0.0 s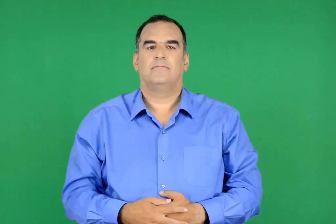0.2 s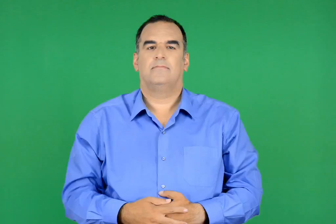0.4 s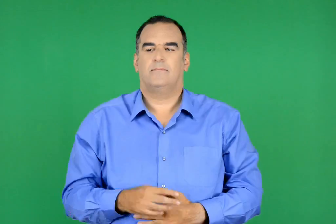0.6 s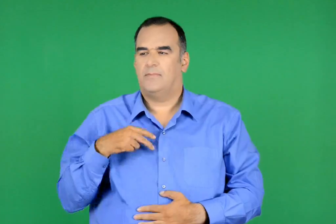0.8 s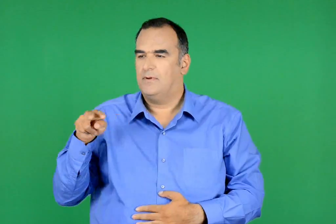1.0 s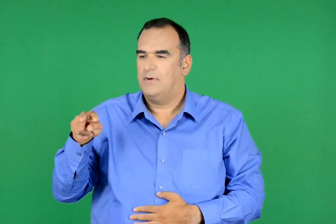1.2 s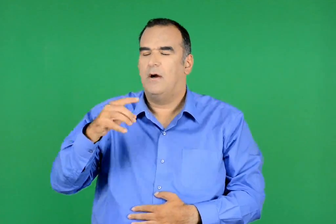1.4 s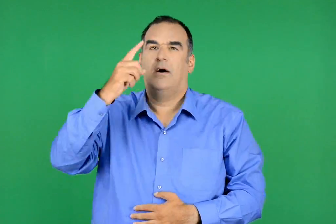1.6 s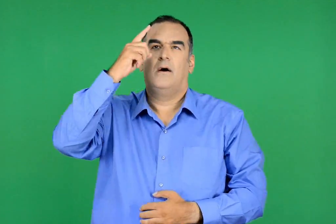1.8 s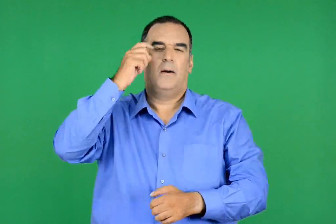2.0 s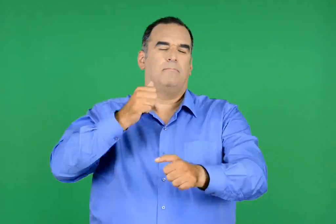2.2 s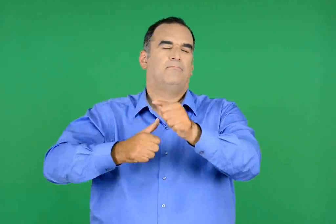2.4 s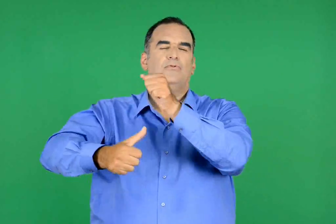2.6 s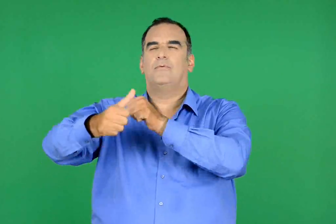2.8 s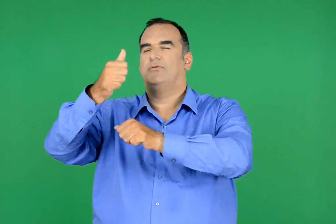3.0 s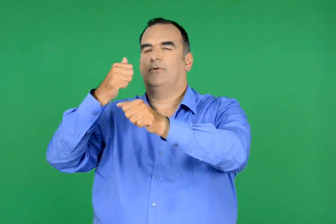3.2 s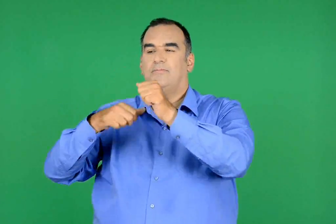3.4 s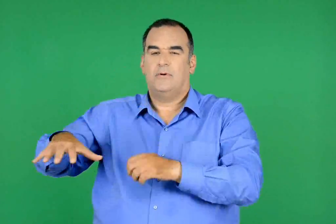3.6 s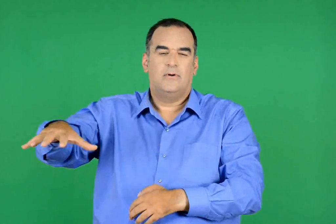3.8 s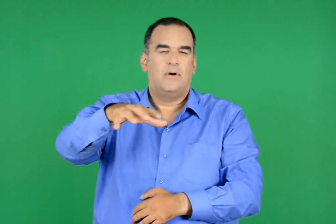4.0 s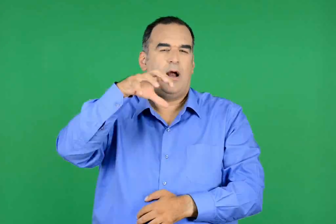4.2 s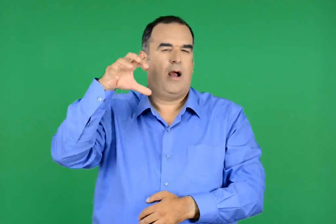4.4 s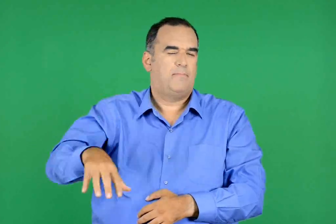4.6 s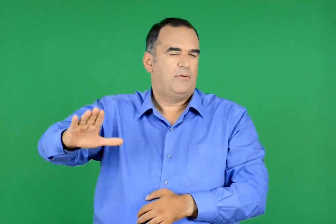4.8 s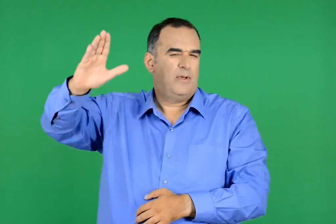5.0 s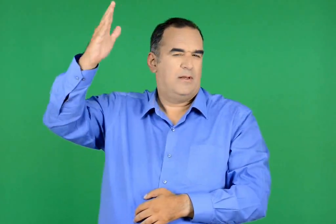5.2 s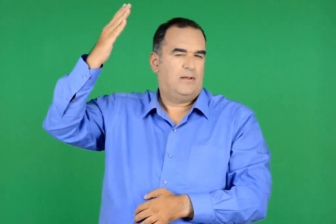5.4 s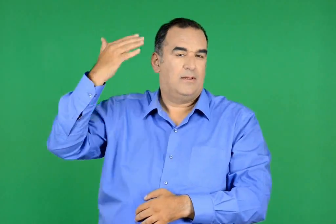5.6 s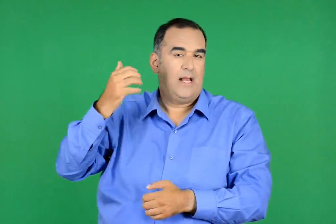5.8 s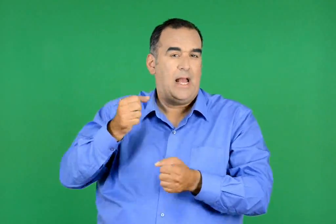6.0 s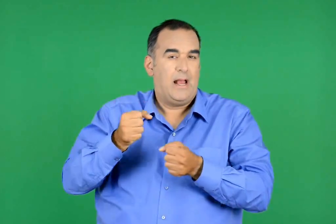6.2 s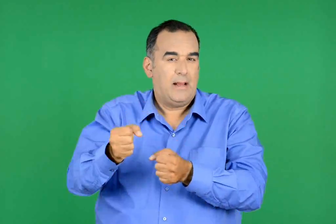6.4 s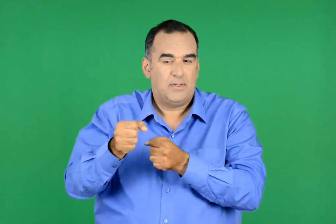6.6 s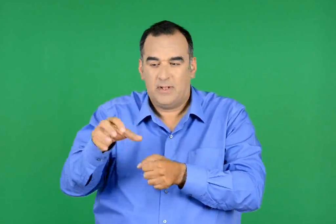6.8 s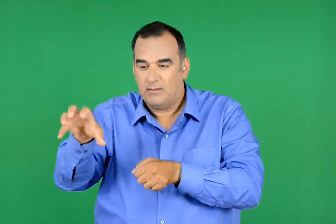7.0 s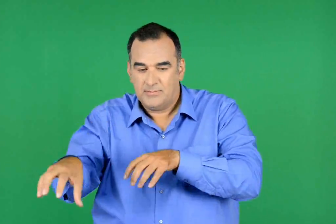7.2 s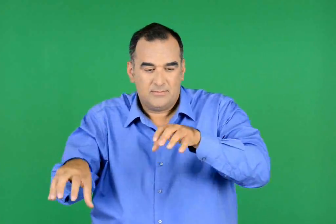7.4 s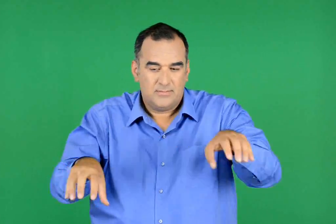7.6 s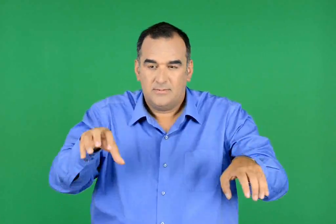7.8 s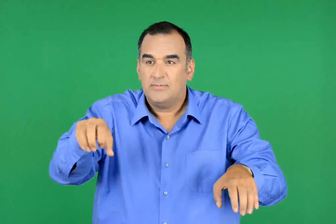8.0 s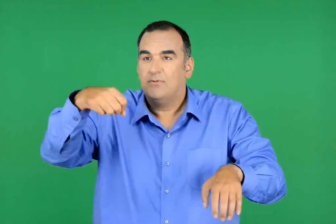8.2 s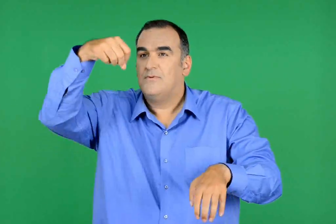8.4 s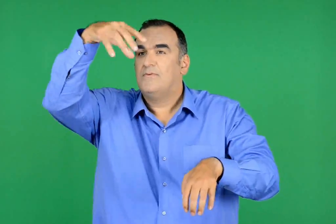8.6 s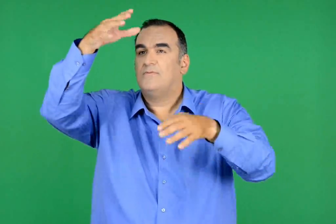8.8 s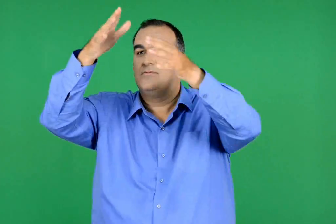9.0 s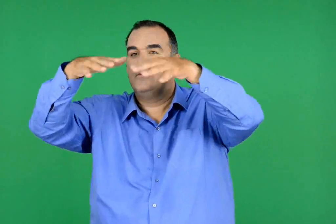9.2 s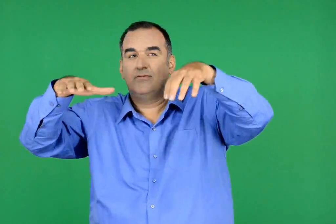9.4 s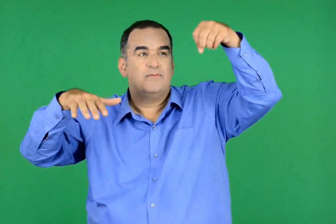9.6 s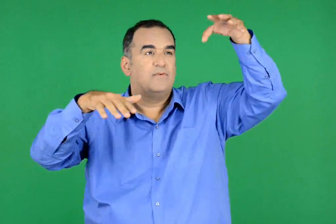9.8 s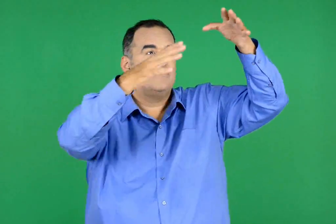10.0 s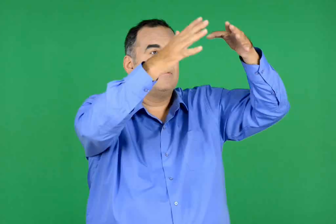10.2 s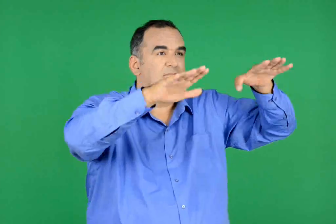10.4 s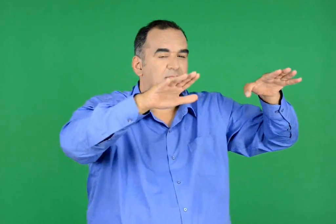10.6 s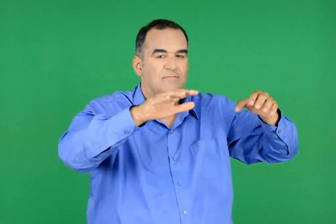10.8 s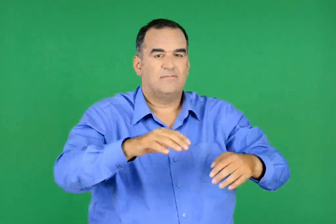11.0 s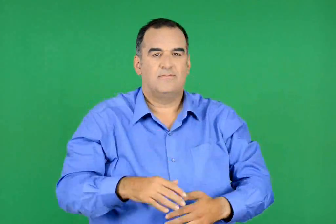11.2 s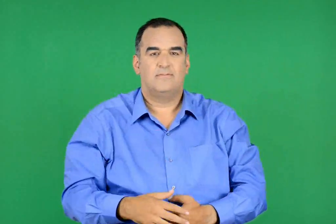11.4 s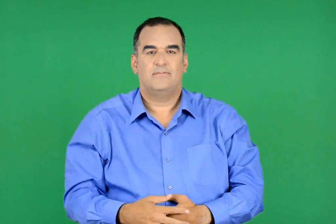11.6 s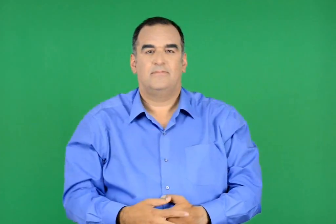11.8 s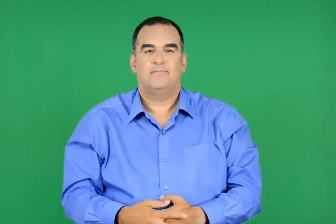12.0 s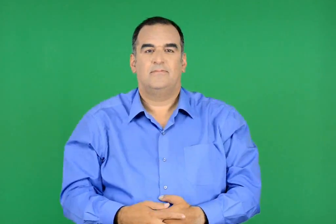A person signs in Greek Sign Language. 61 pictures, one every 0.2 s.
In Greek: είχα κάνει ένα άλμα στο χρόνο. όλα ανήκαν σε µαι άλλη εποχή τα έπιπλα , τα φωτιστικά
